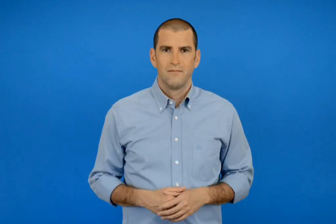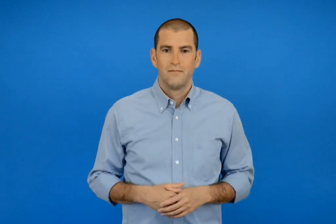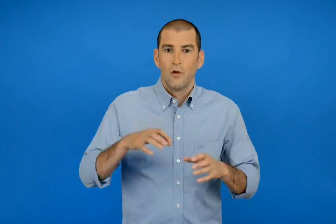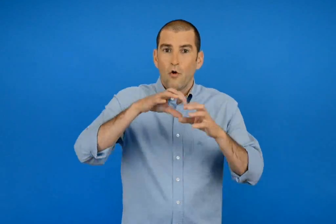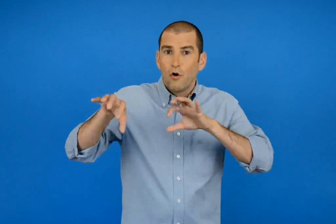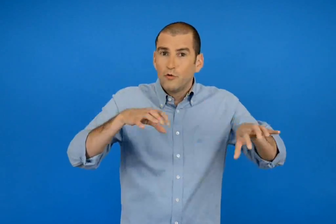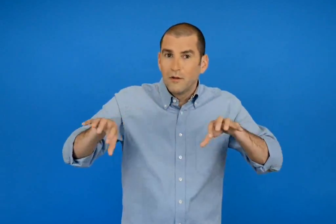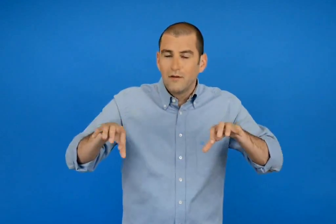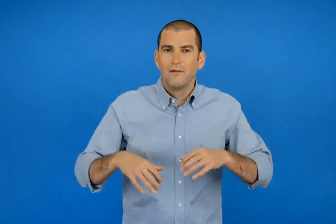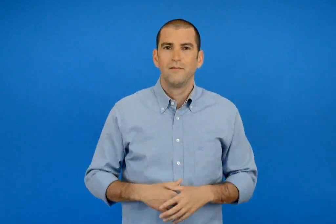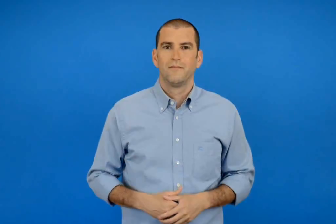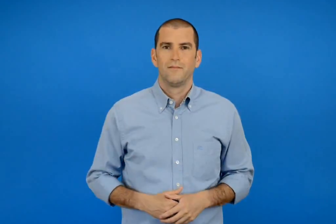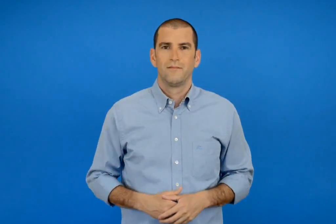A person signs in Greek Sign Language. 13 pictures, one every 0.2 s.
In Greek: χωρίζονται σε
